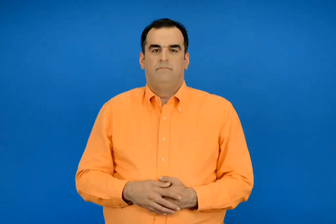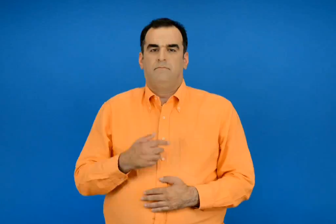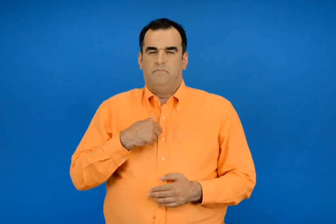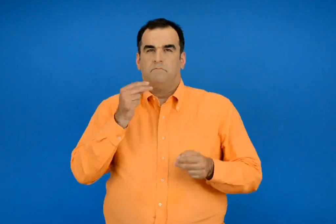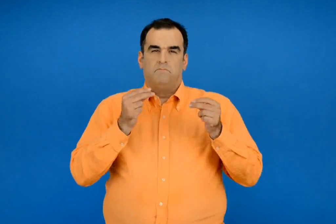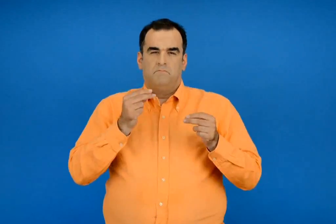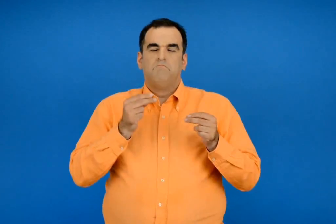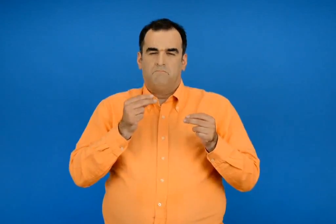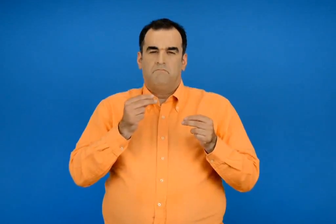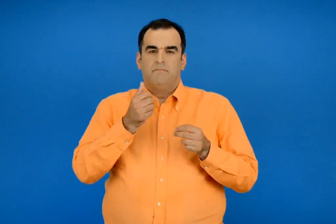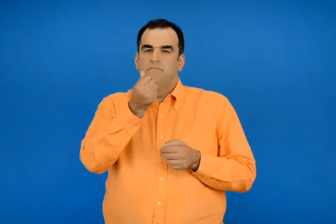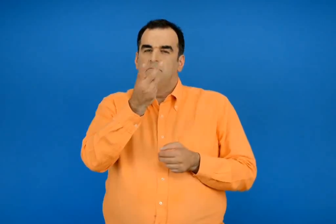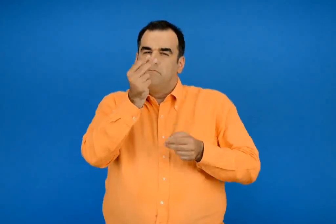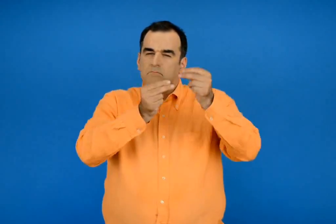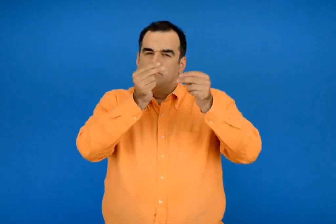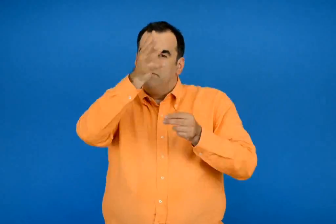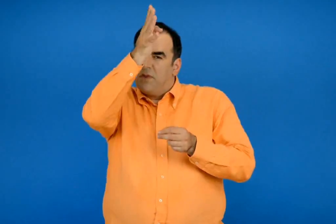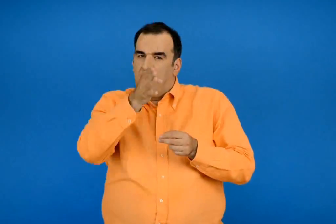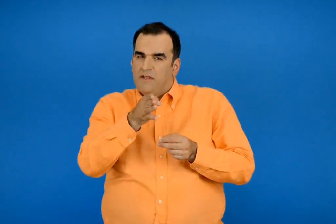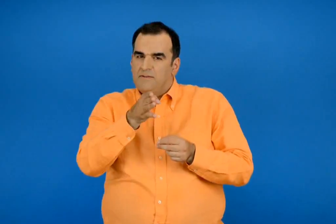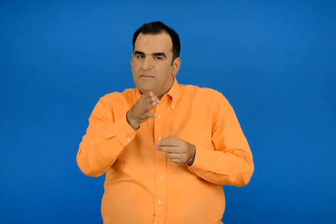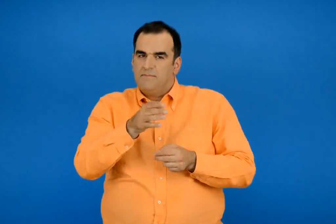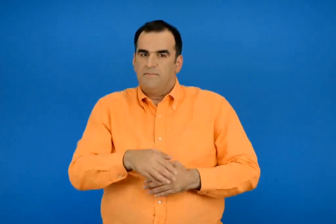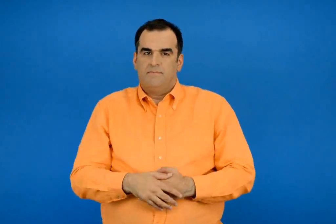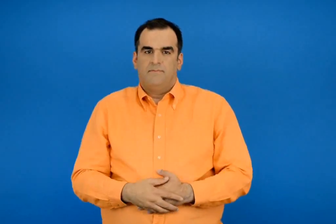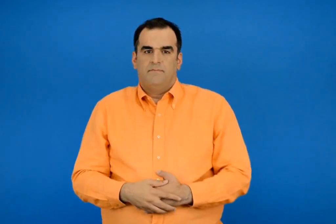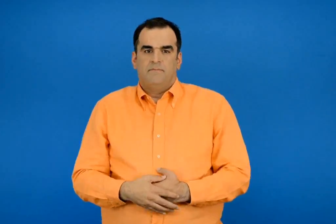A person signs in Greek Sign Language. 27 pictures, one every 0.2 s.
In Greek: υπολογίζω με κάθετες πράξεις
